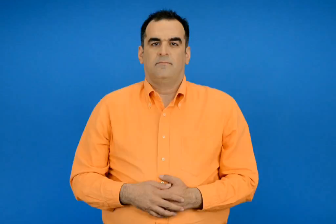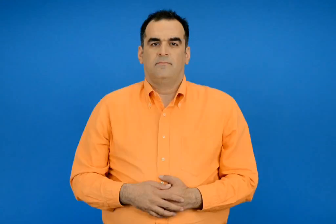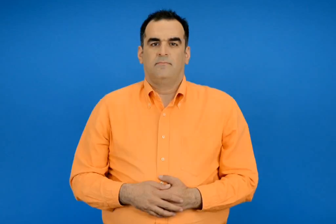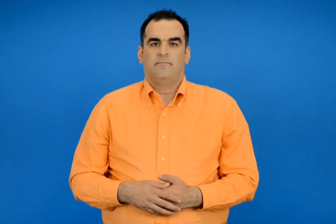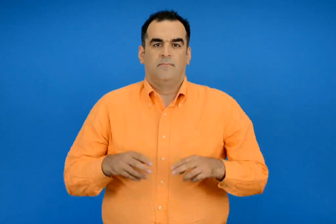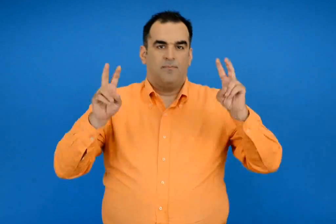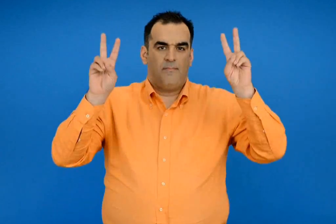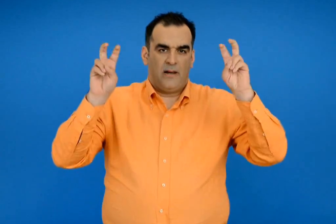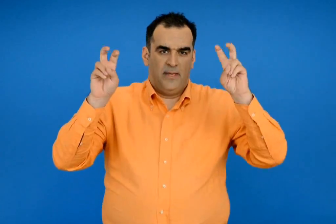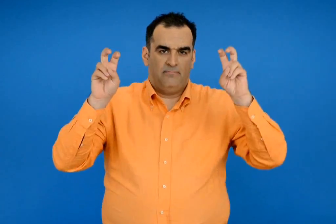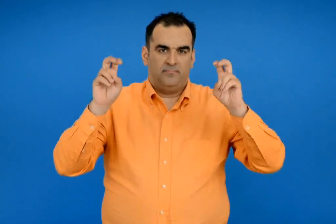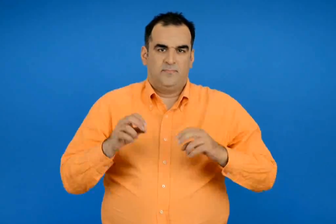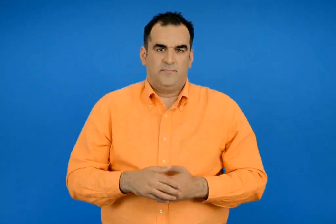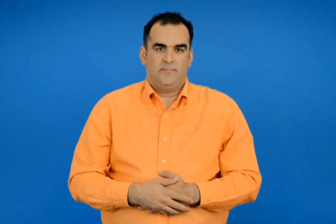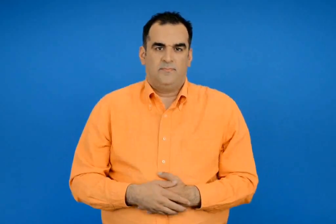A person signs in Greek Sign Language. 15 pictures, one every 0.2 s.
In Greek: παροιμία
